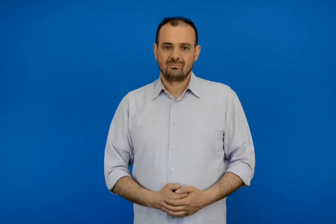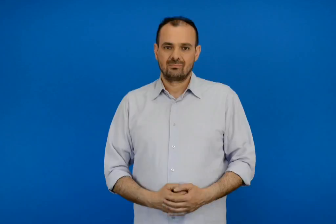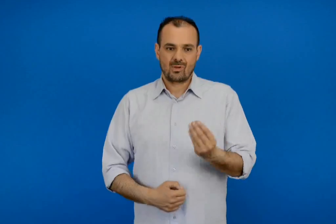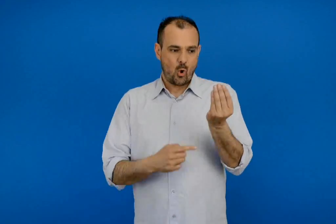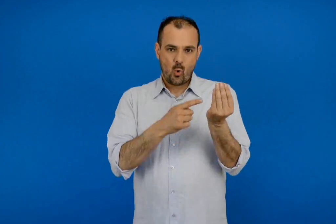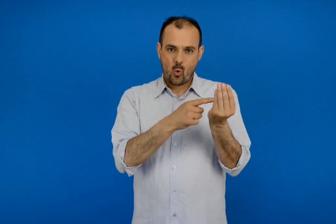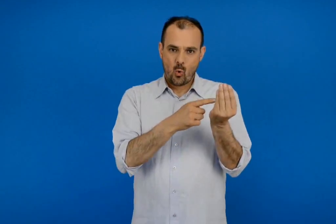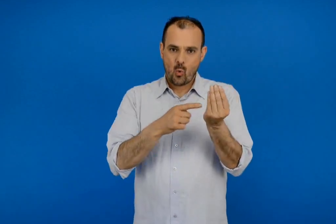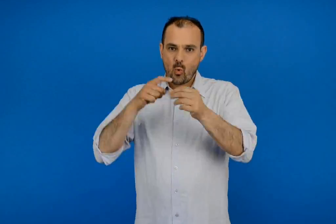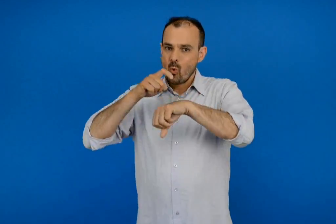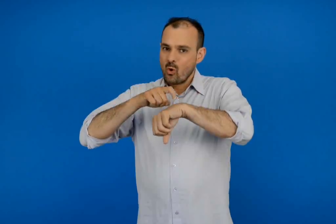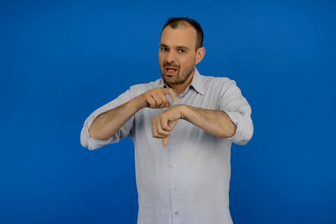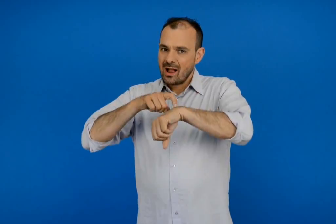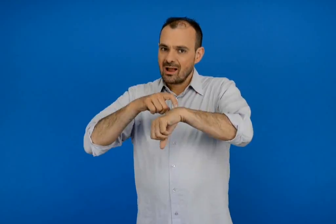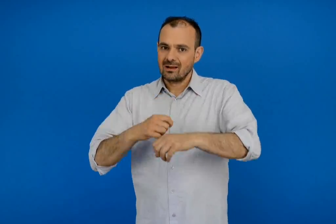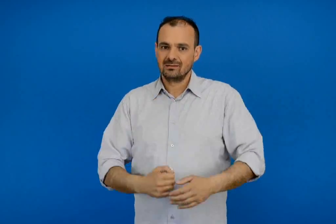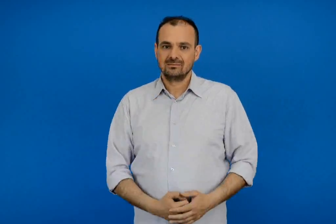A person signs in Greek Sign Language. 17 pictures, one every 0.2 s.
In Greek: ωρά
